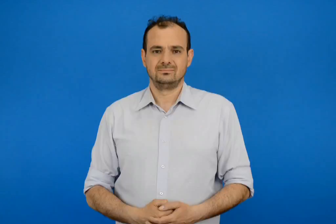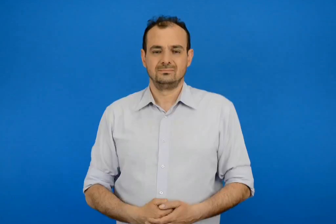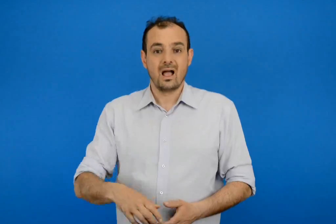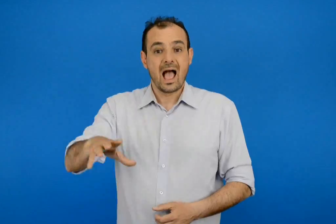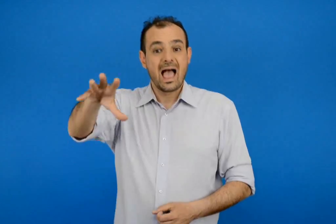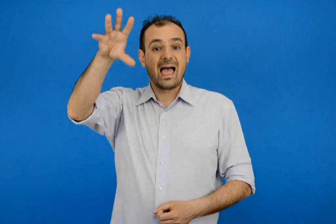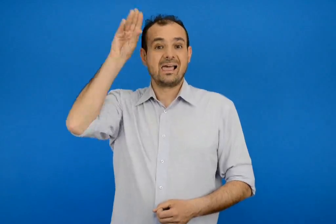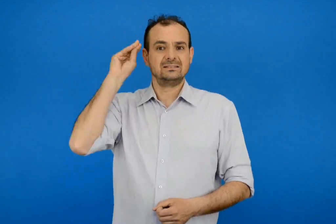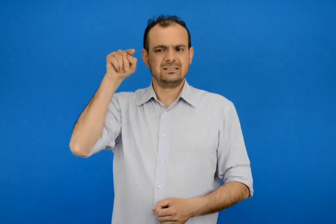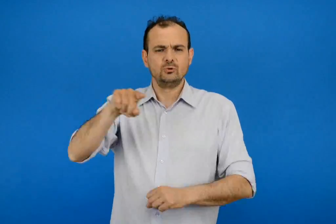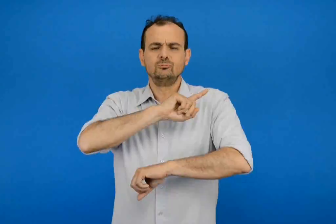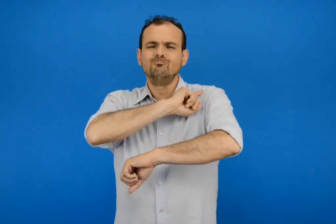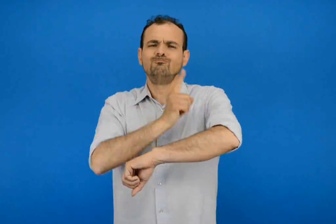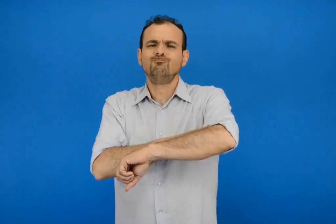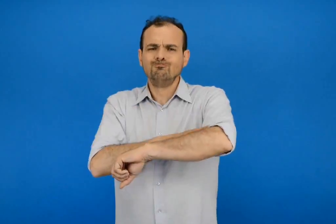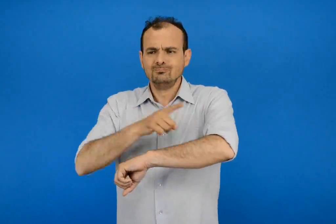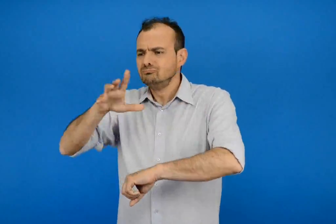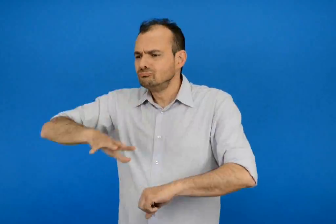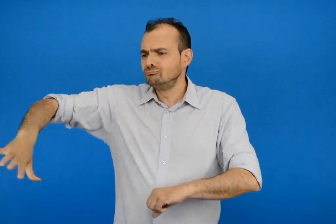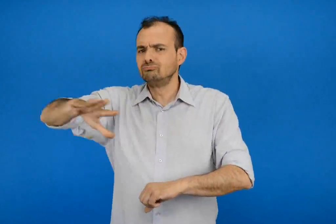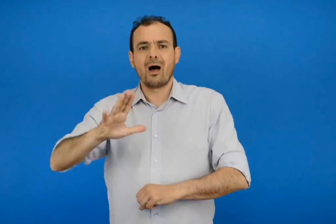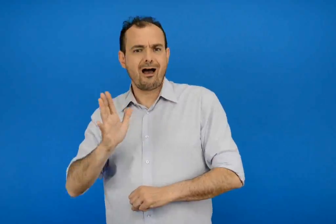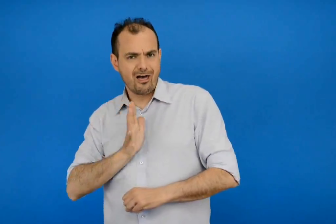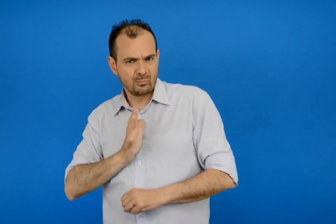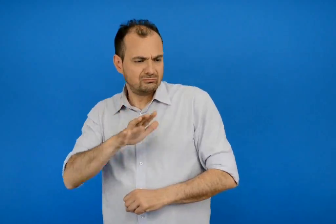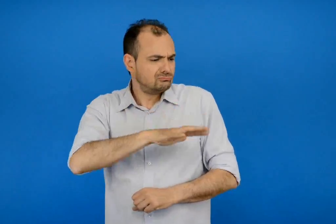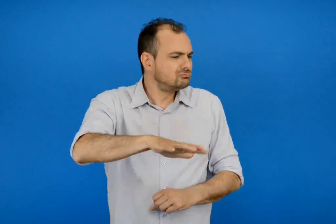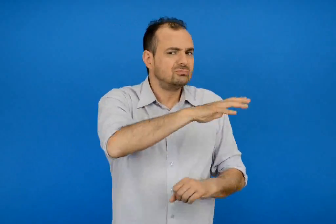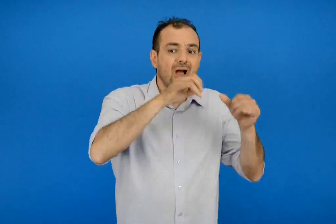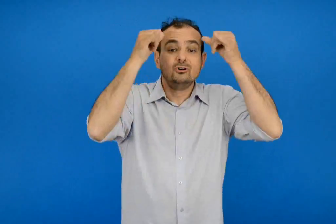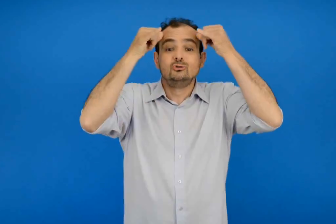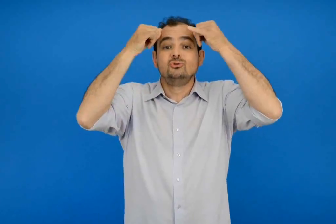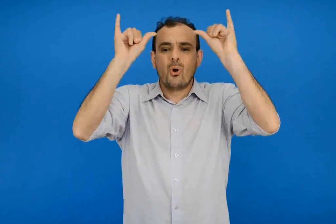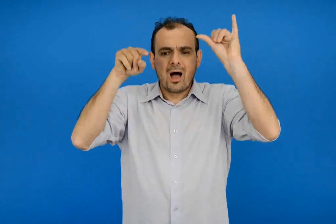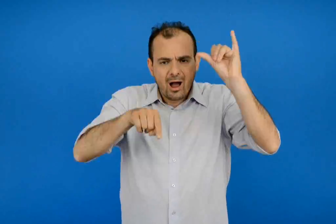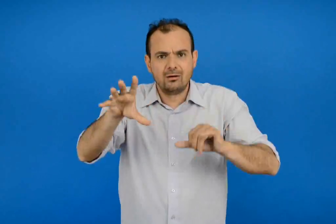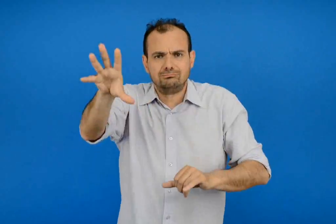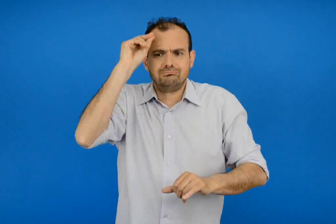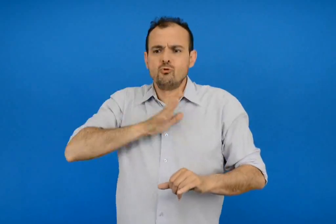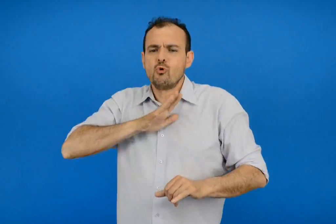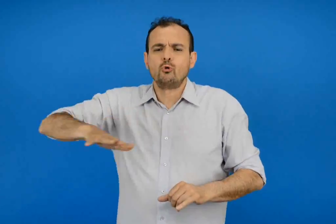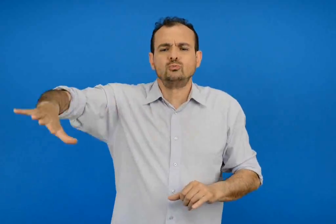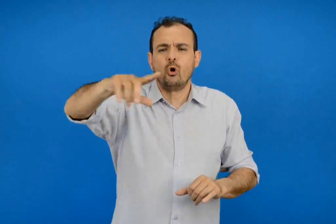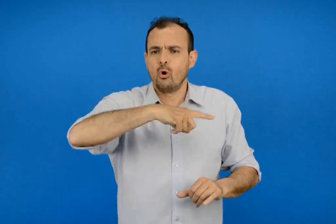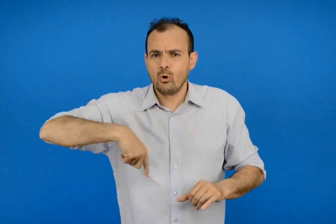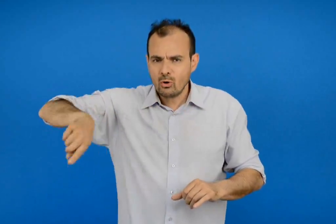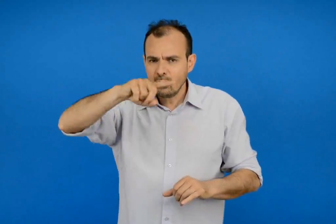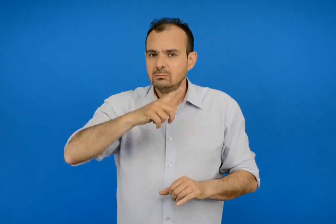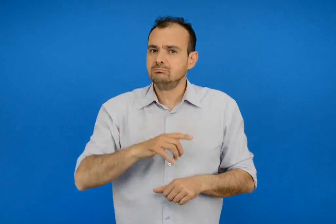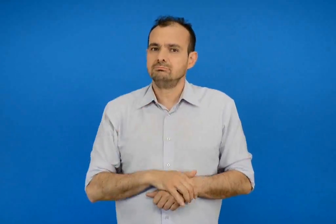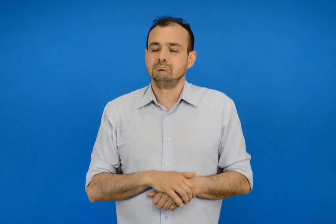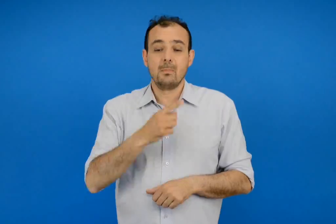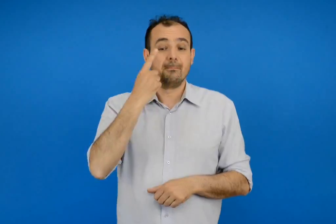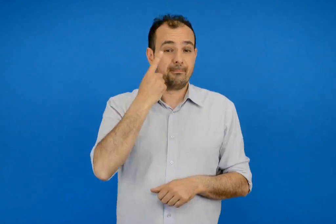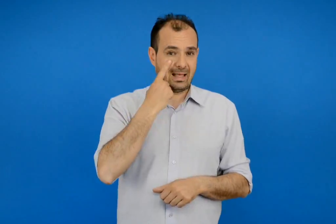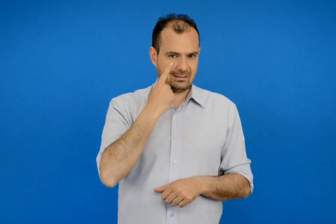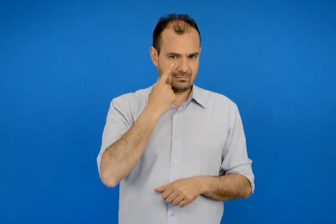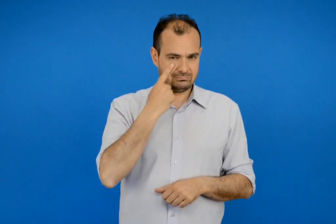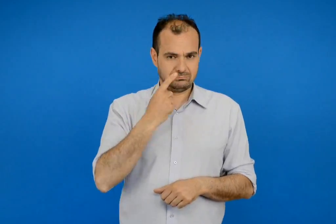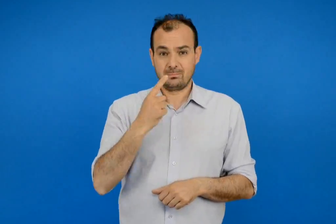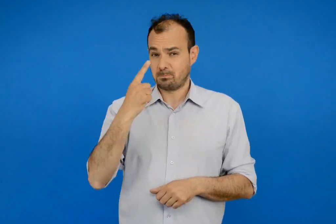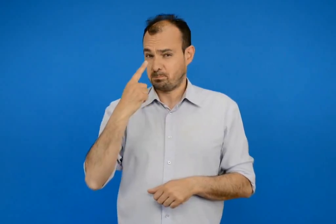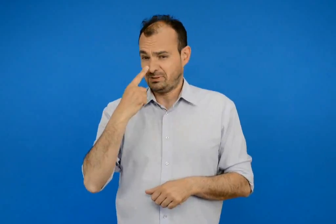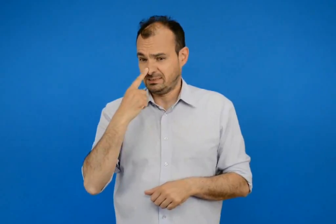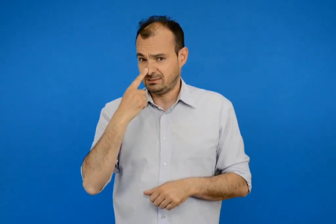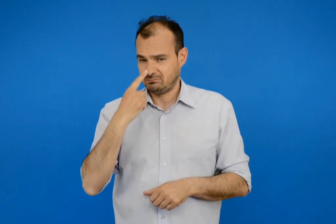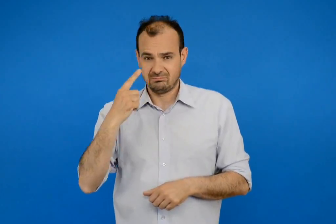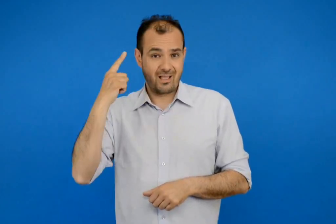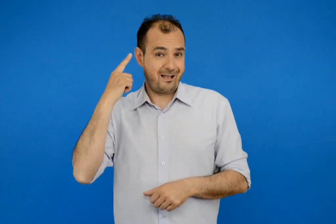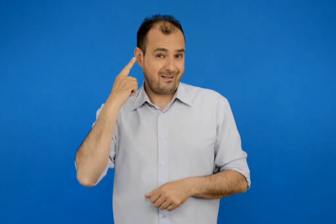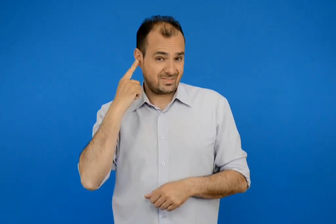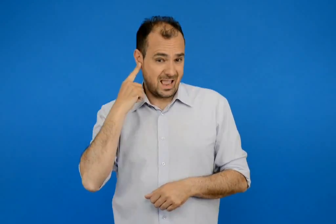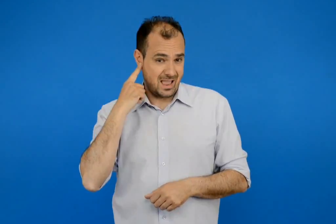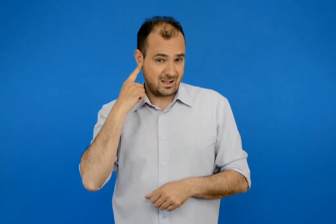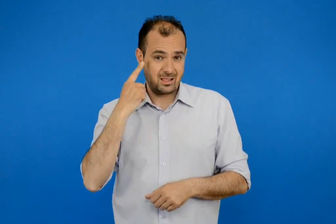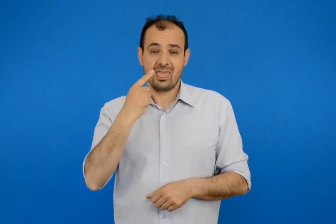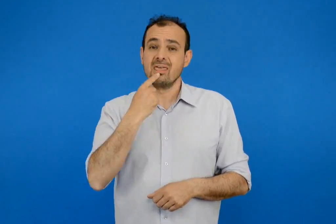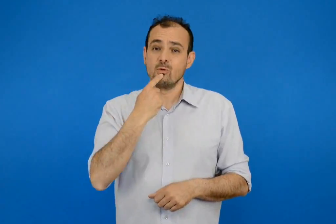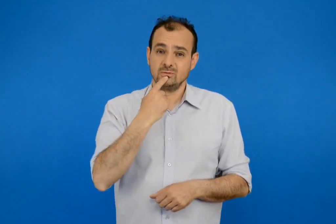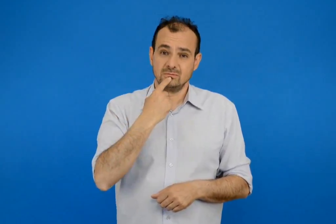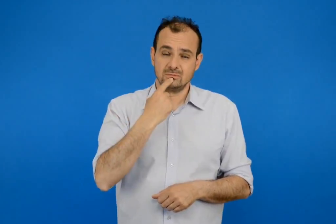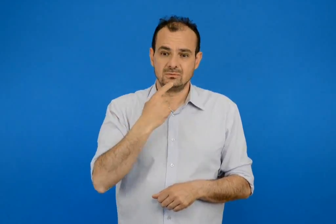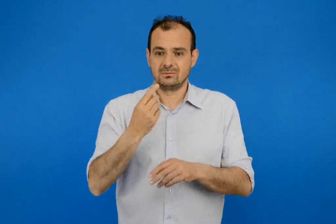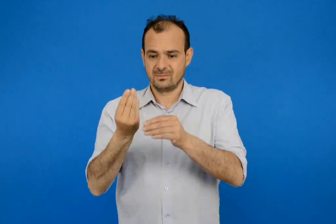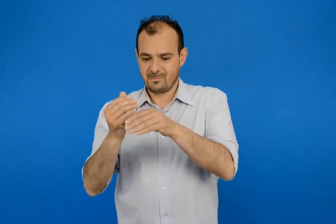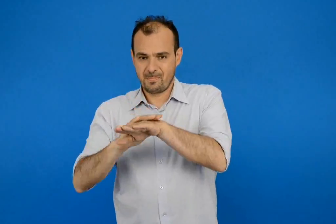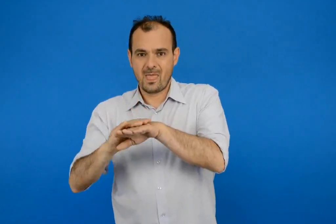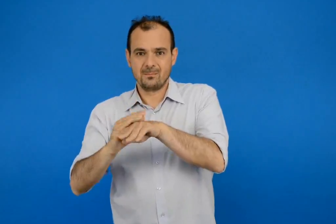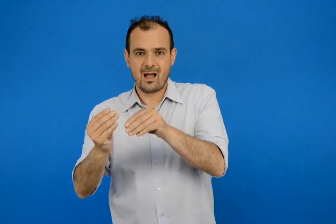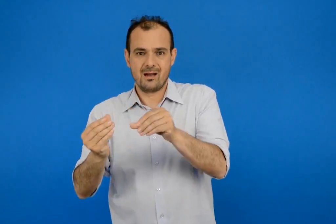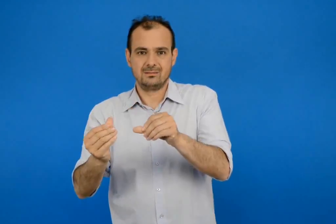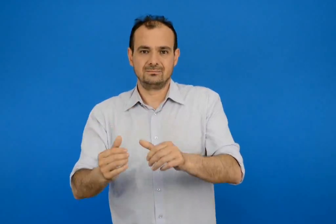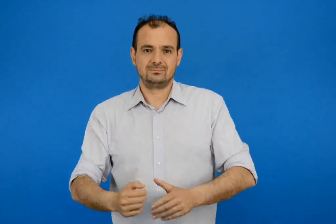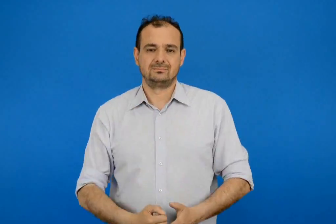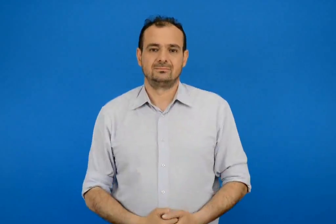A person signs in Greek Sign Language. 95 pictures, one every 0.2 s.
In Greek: αισθήσεις η ικανότητα που έχουν οι άνθρωποι και τα ζώα να αντιλαμβάνονται τον κόσμο γύρω τους με τα ματιά τη μύτη τα αυτιά τη γλώσσα και το δέρμα
